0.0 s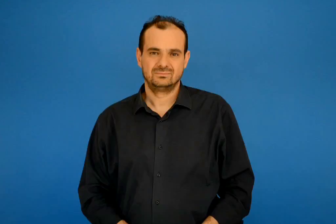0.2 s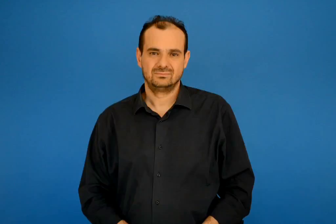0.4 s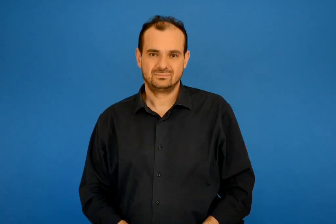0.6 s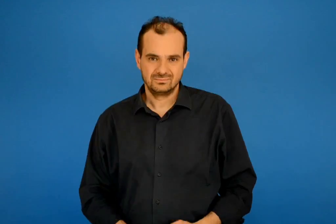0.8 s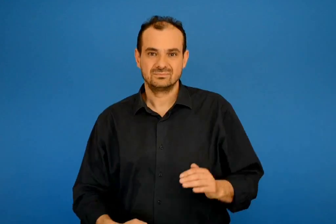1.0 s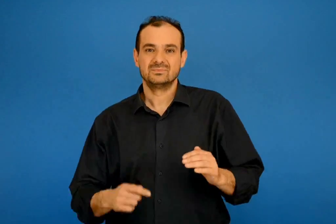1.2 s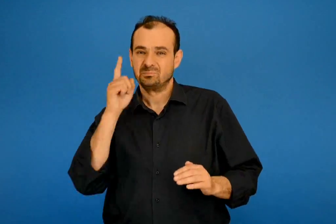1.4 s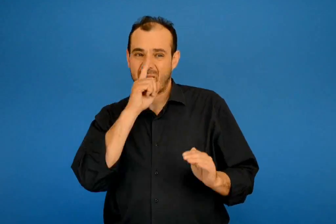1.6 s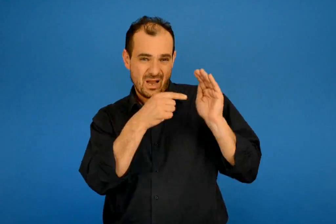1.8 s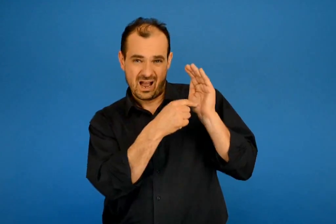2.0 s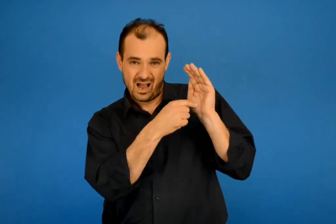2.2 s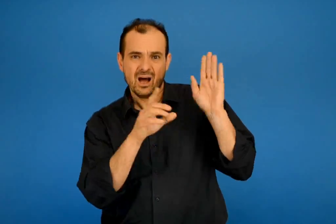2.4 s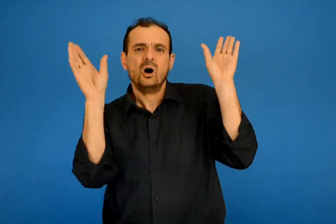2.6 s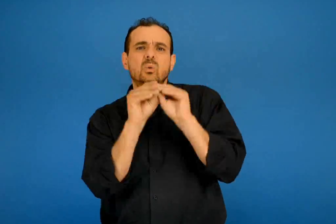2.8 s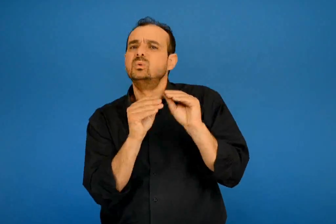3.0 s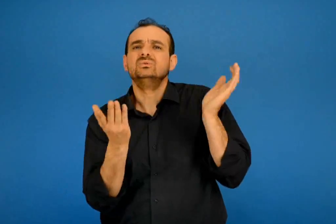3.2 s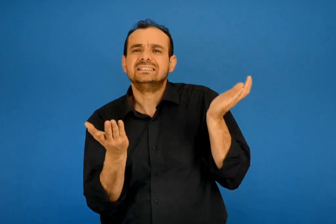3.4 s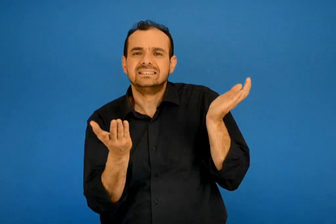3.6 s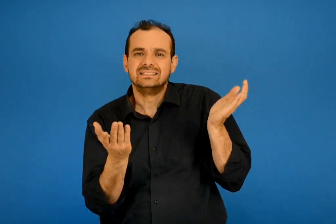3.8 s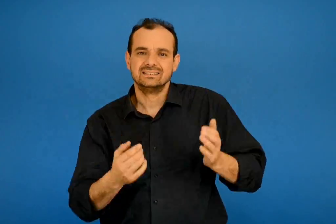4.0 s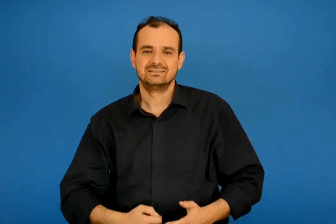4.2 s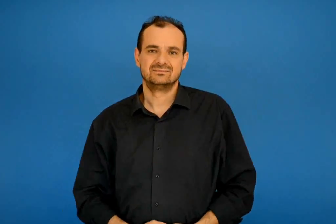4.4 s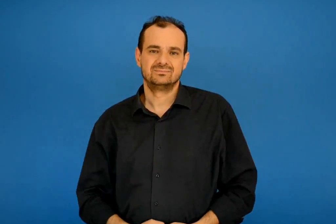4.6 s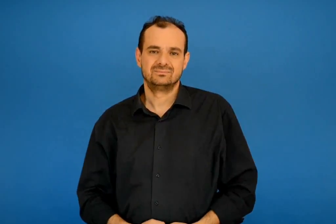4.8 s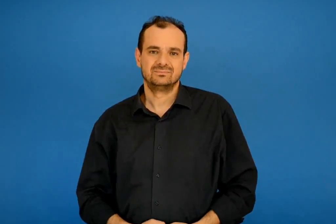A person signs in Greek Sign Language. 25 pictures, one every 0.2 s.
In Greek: μα ποιο ήταν τελικά αυτό το ψέμα ;
